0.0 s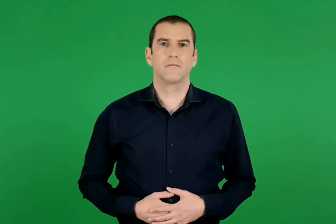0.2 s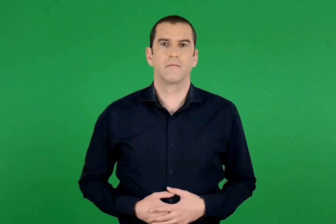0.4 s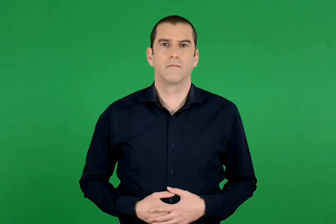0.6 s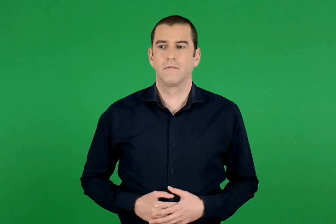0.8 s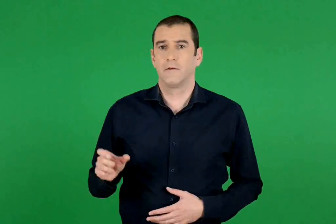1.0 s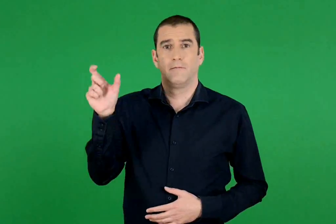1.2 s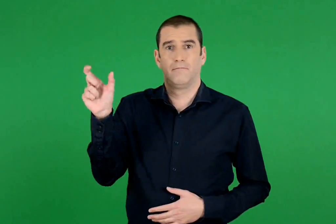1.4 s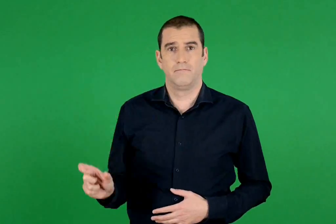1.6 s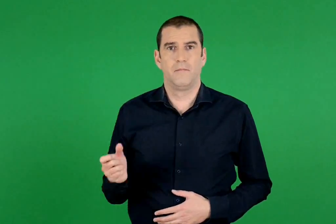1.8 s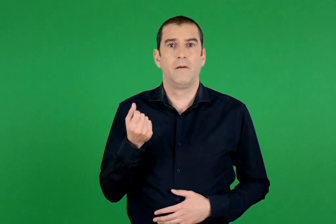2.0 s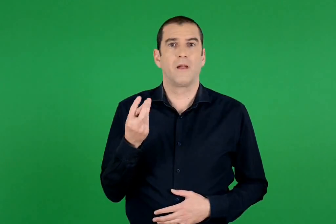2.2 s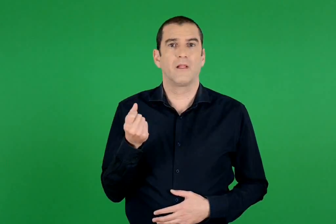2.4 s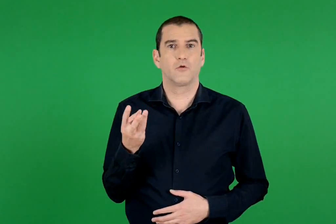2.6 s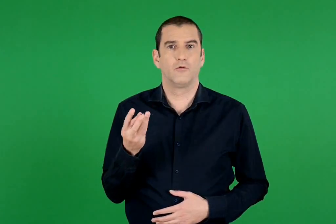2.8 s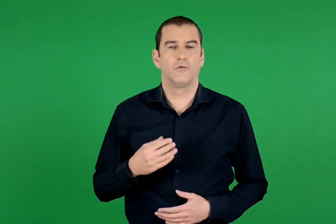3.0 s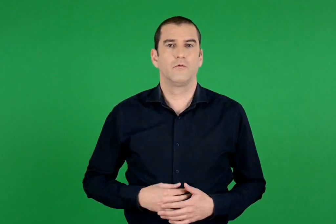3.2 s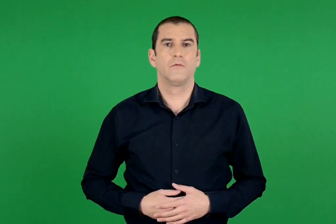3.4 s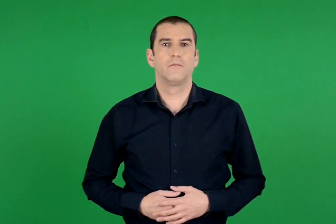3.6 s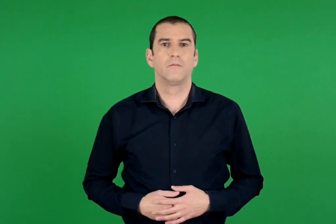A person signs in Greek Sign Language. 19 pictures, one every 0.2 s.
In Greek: μαθηματικός
